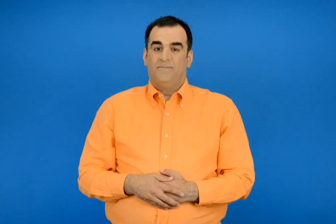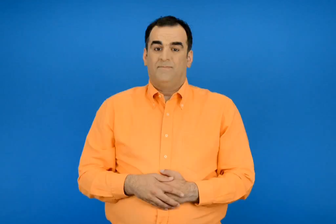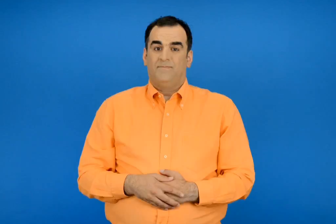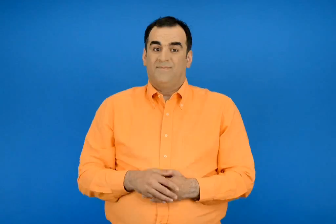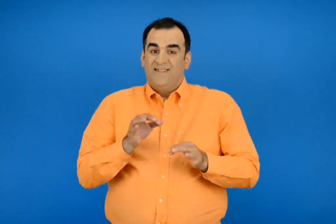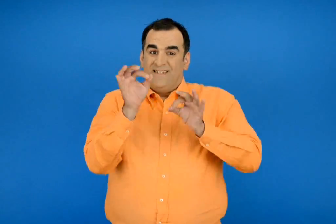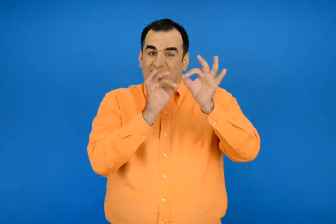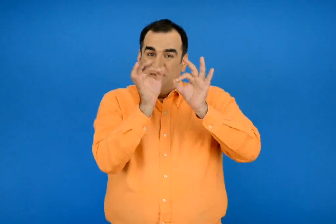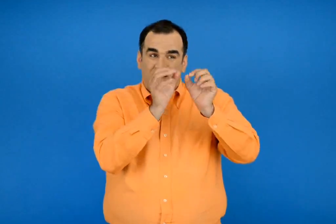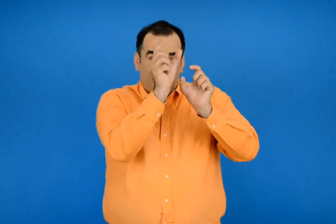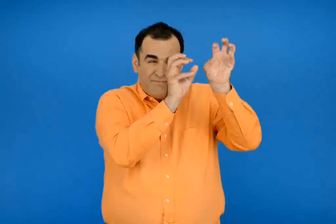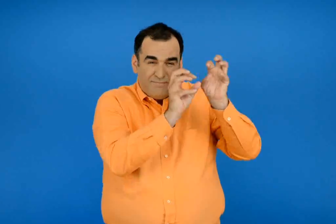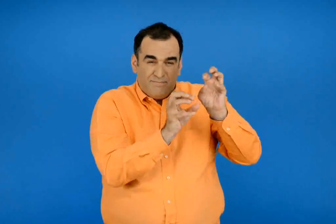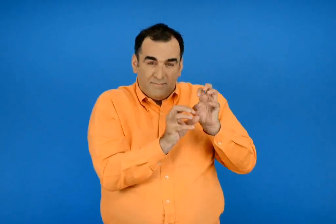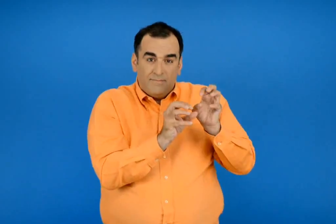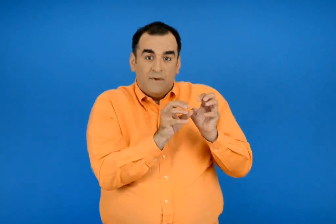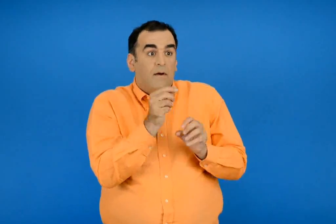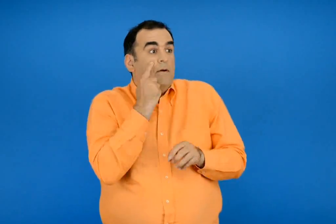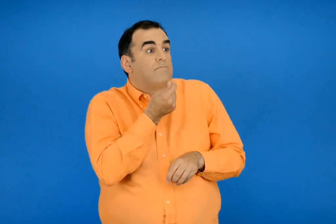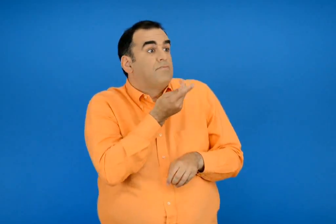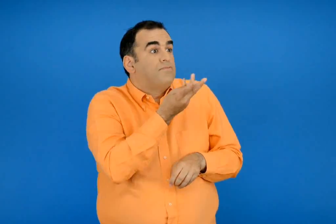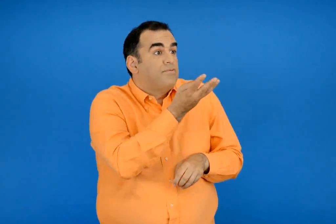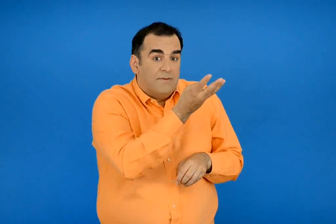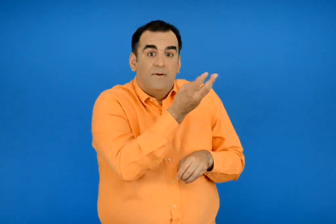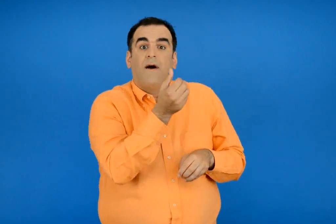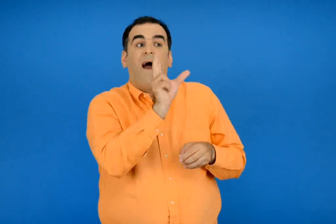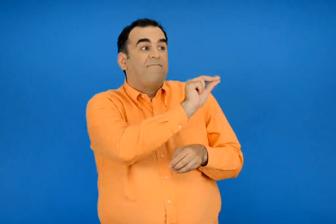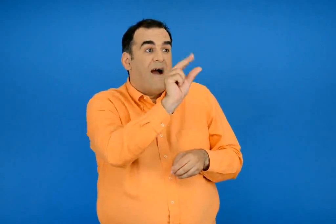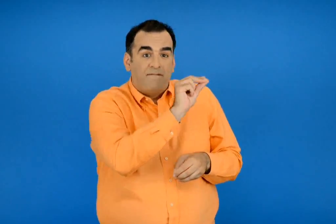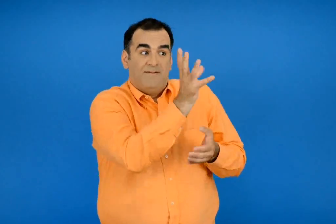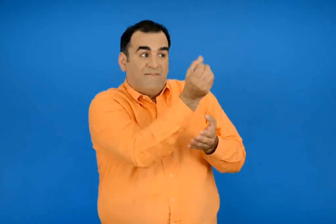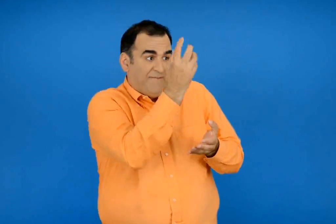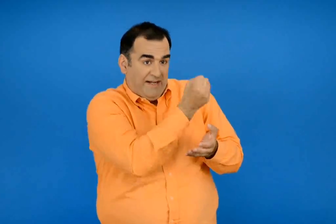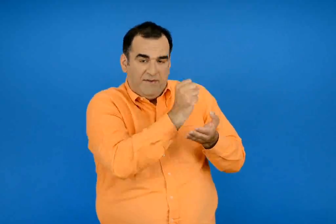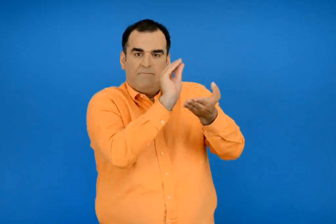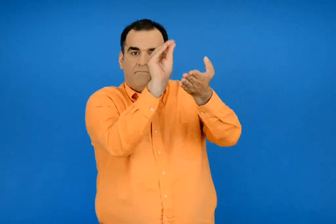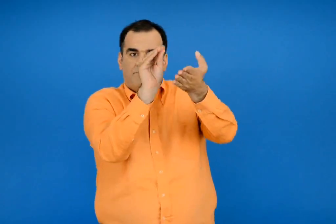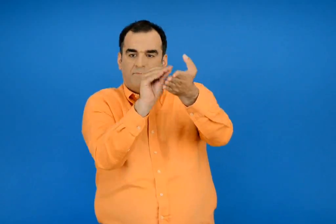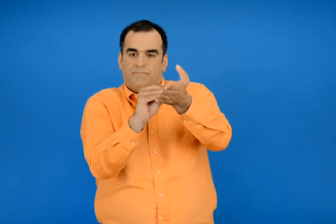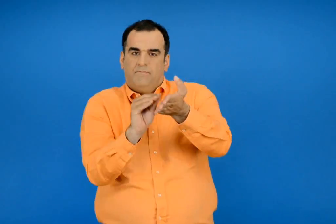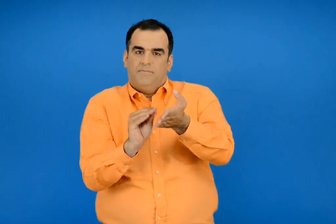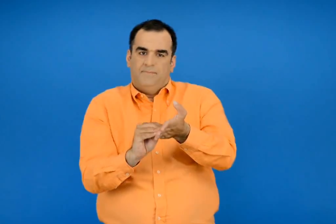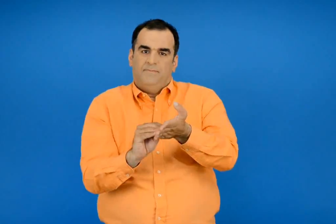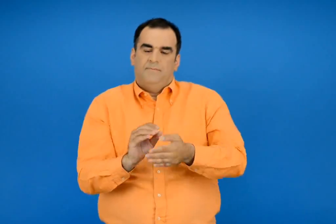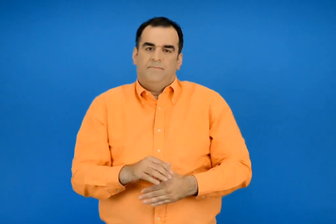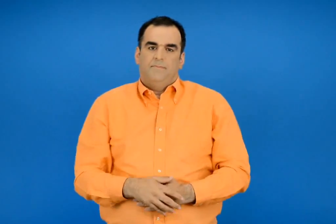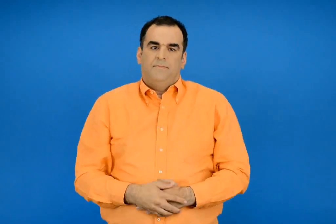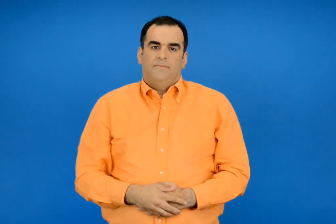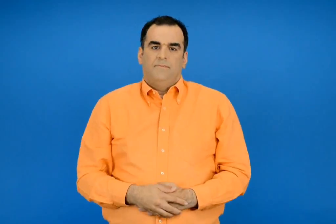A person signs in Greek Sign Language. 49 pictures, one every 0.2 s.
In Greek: βρίσκω και γράφω το όνομα και τον αριθμό των σχημάτων που είναι ιδιά
